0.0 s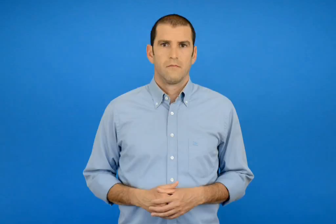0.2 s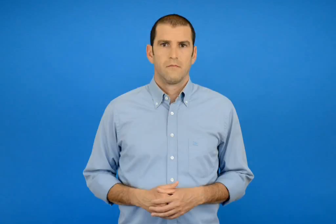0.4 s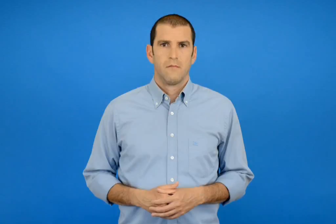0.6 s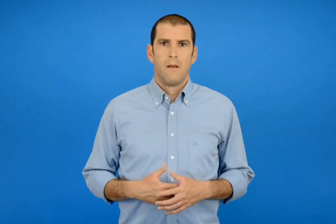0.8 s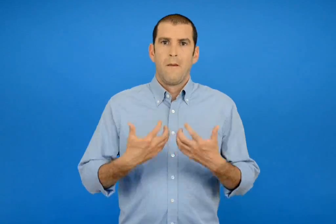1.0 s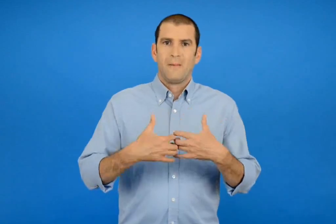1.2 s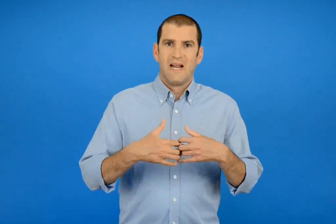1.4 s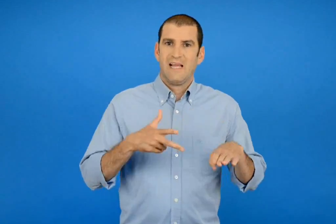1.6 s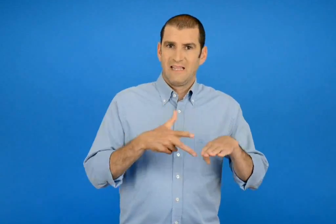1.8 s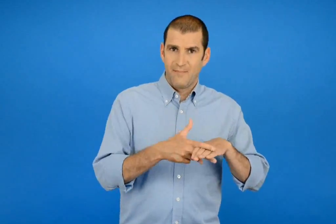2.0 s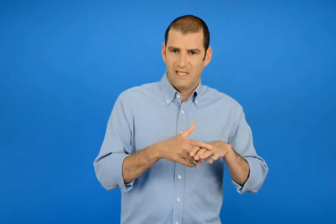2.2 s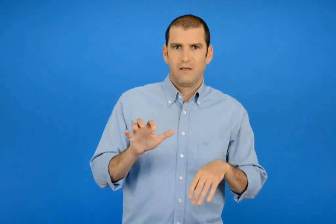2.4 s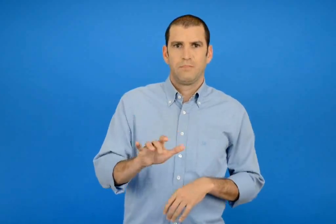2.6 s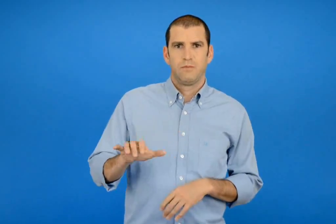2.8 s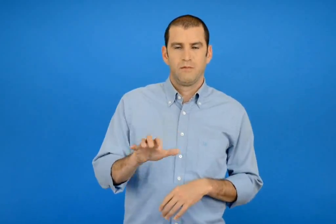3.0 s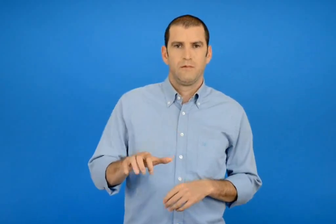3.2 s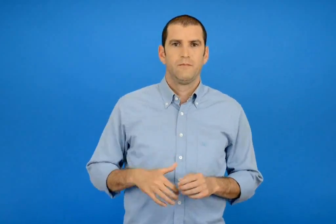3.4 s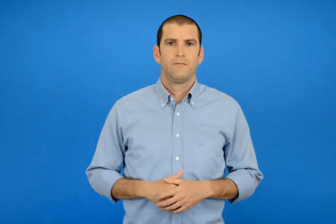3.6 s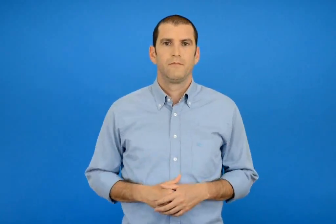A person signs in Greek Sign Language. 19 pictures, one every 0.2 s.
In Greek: η ταμειακή μηχανή
